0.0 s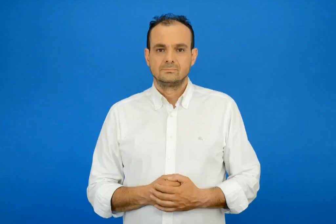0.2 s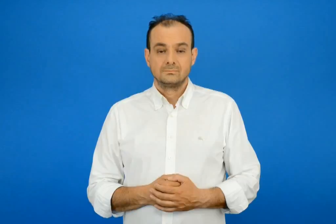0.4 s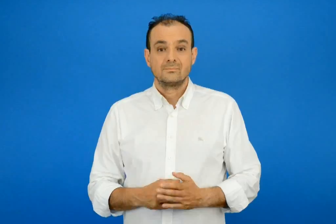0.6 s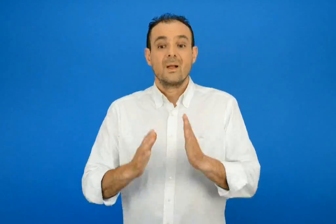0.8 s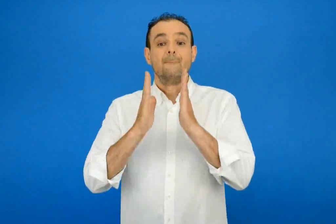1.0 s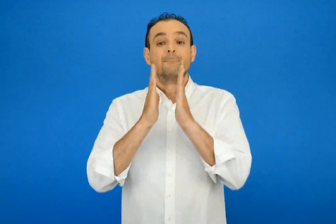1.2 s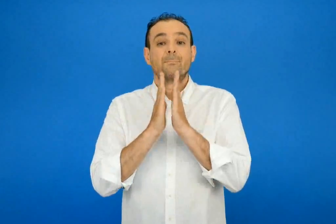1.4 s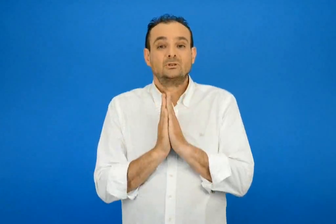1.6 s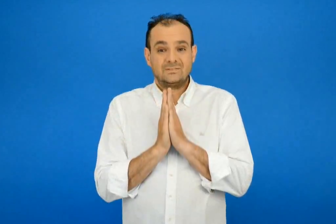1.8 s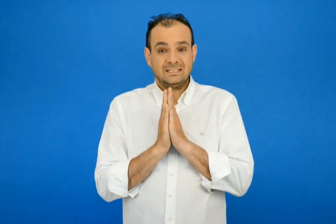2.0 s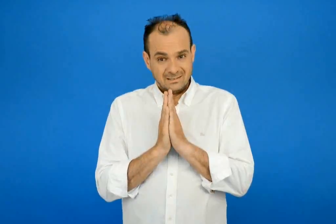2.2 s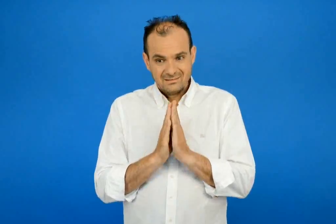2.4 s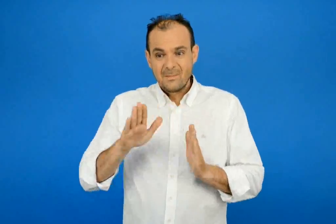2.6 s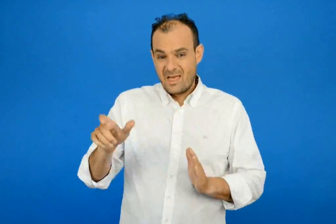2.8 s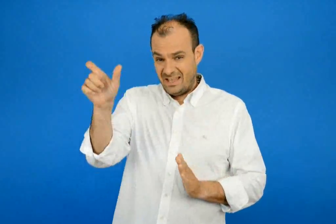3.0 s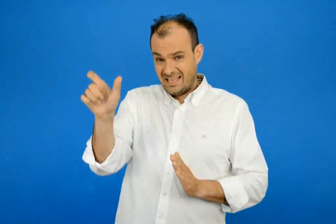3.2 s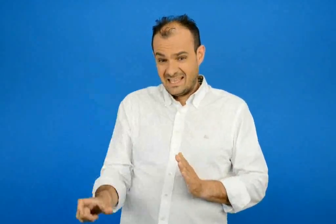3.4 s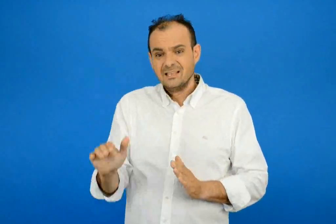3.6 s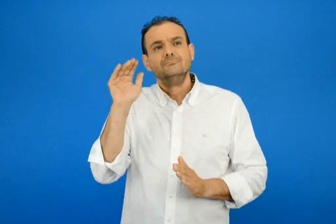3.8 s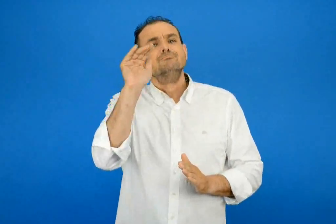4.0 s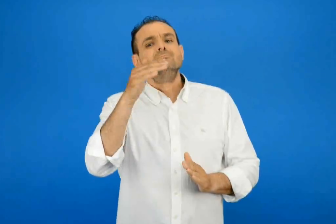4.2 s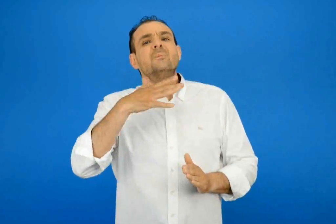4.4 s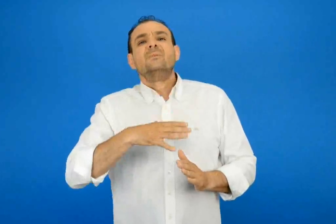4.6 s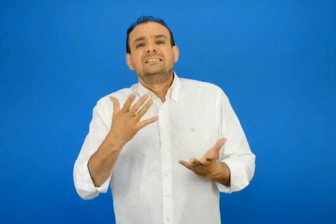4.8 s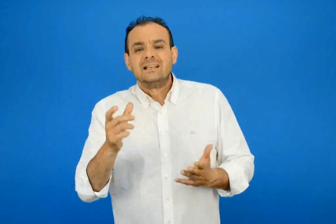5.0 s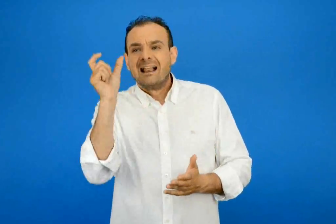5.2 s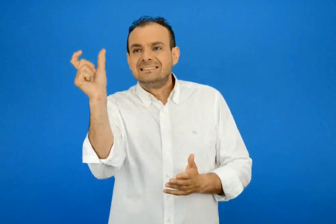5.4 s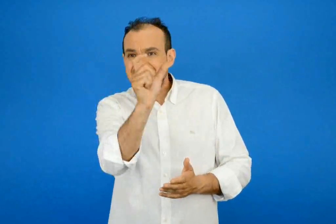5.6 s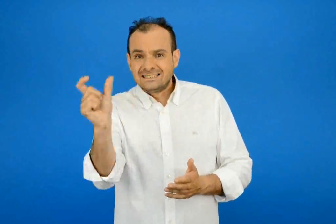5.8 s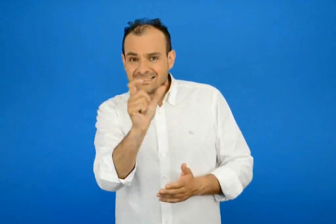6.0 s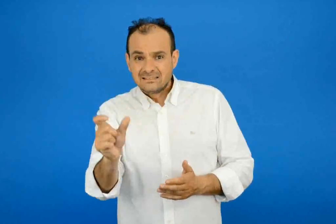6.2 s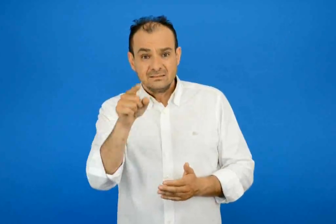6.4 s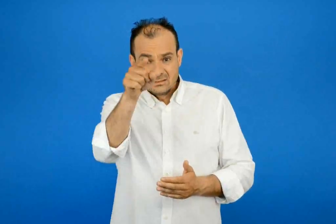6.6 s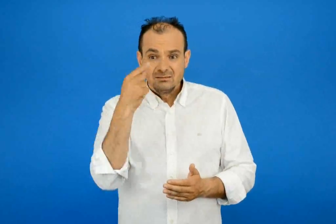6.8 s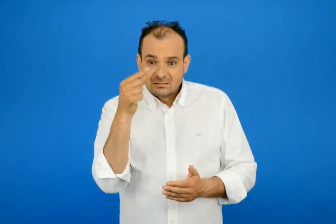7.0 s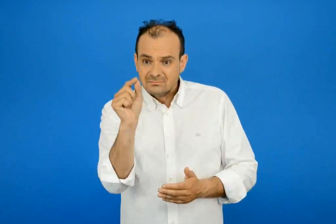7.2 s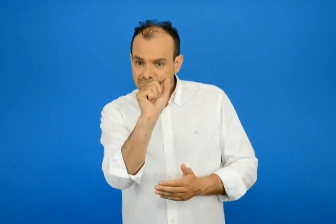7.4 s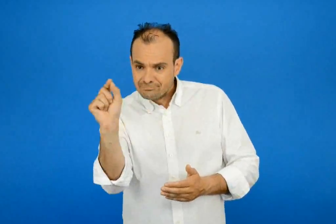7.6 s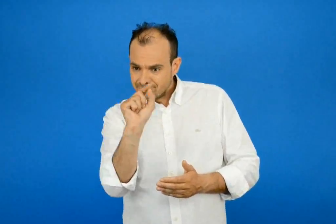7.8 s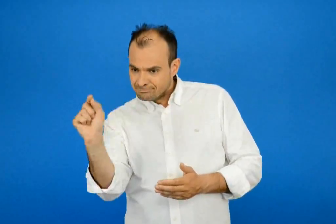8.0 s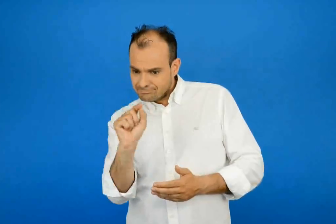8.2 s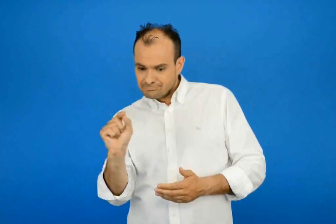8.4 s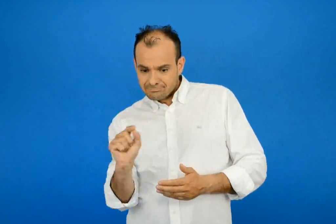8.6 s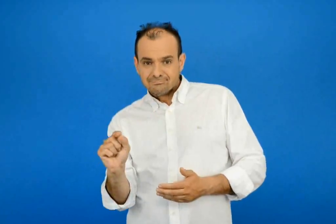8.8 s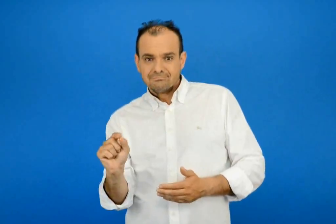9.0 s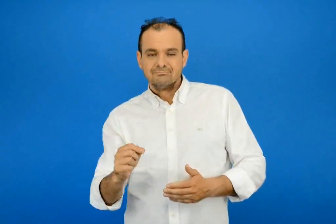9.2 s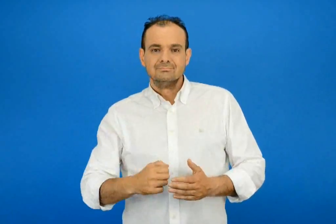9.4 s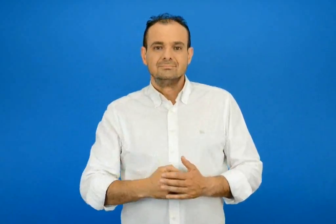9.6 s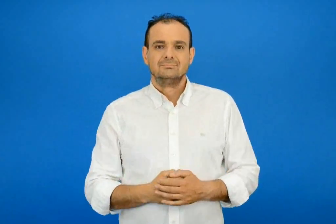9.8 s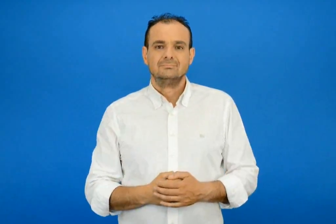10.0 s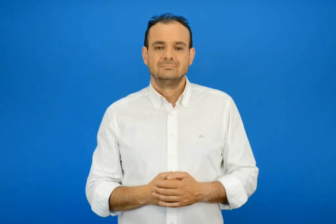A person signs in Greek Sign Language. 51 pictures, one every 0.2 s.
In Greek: υπογράμμισε τις λέξεις της προσευχής που δείχνουν τι ζητά το παιδάκι
